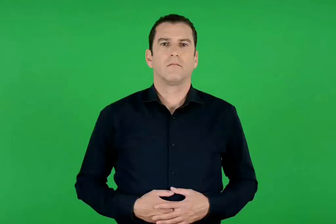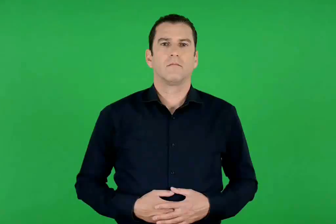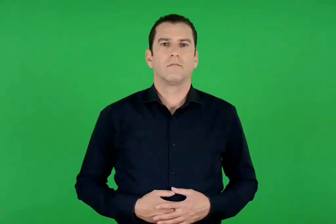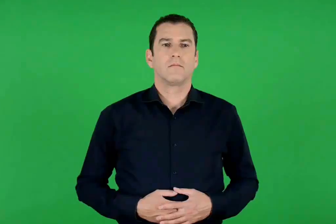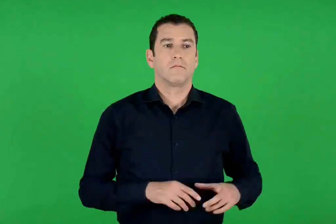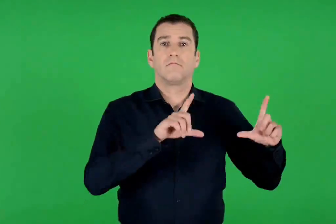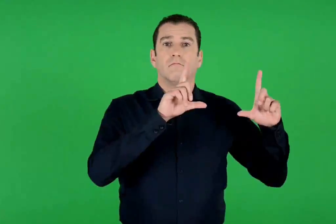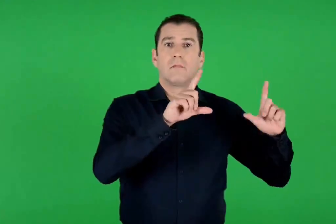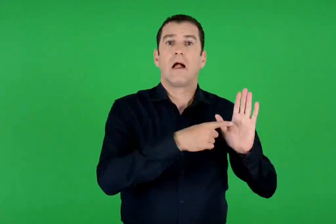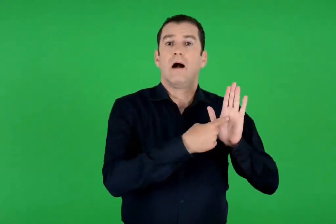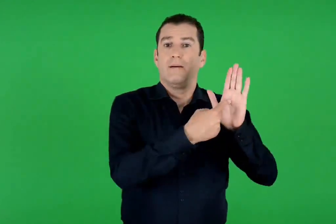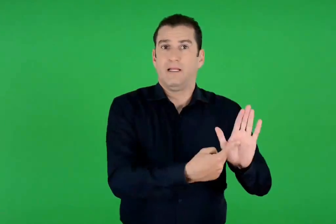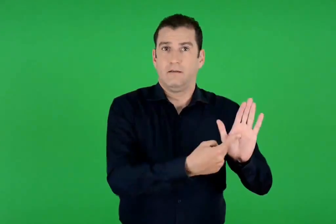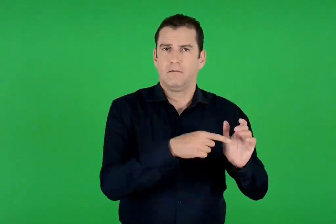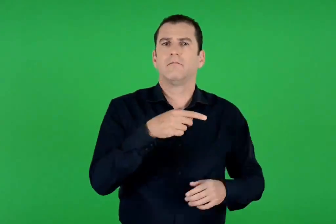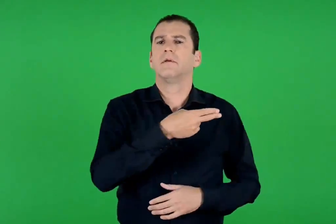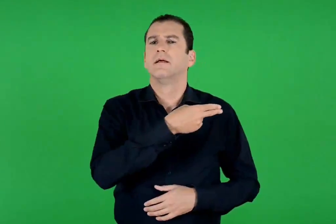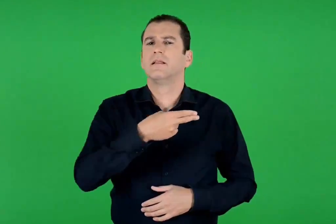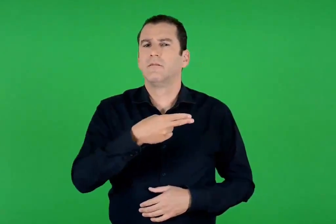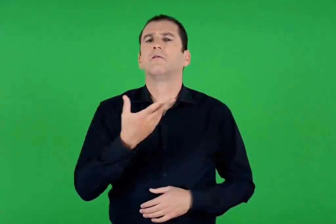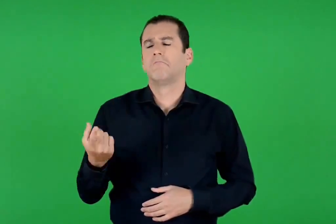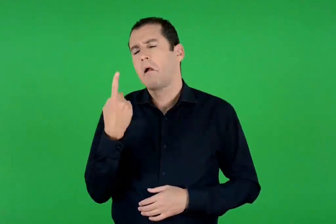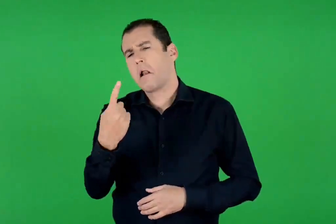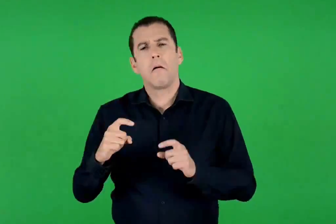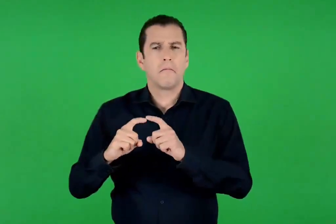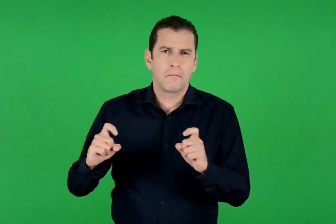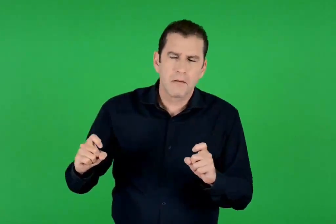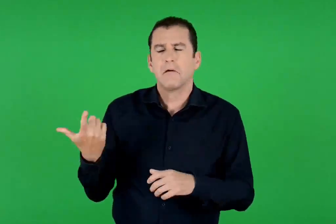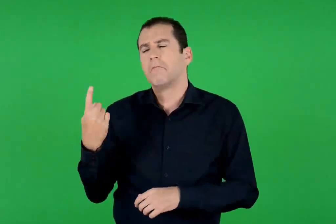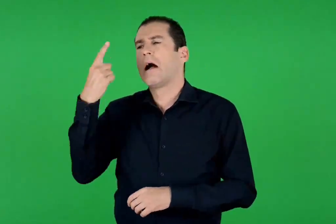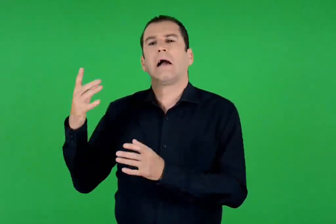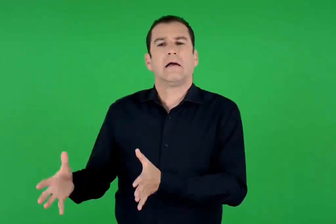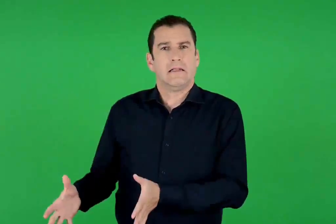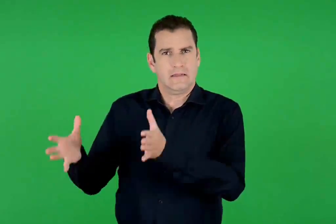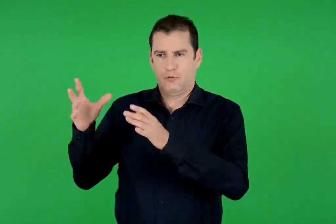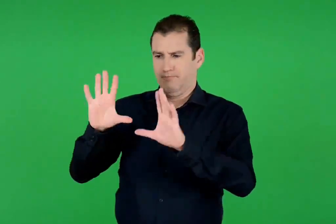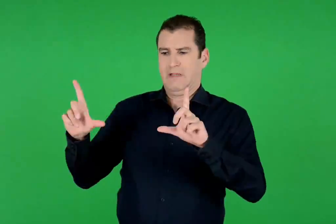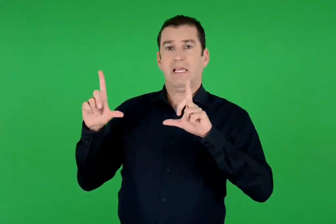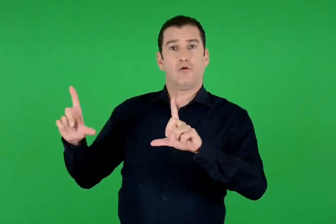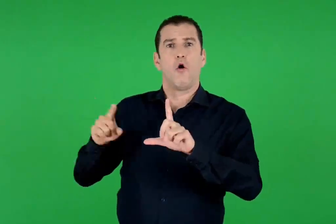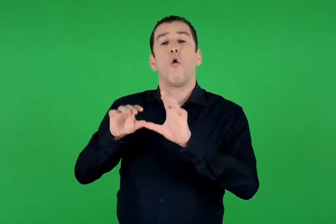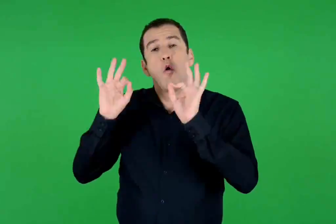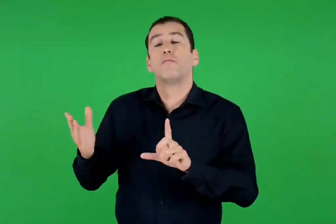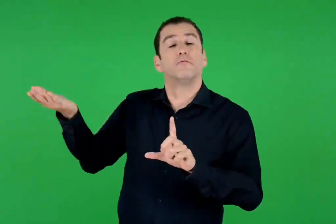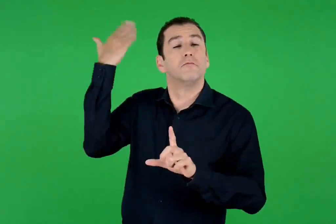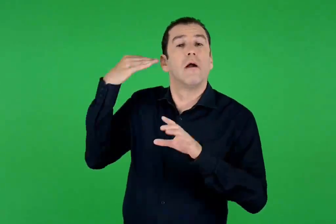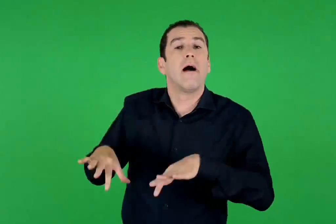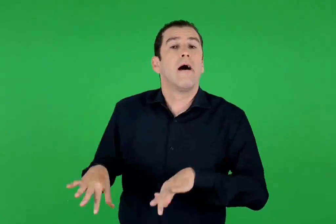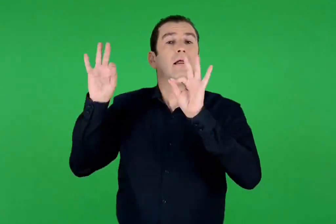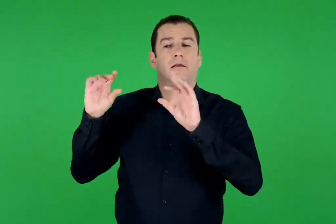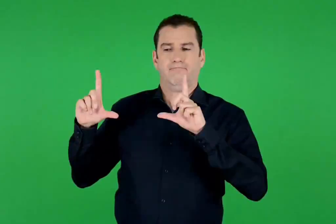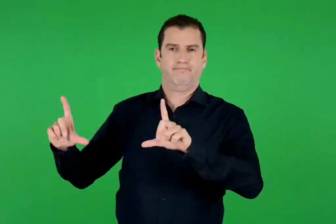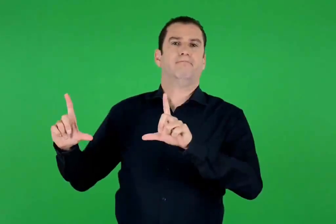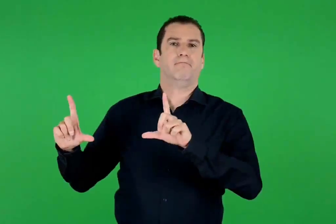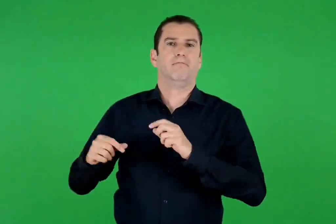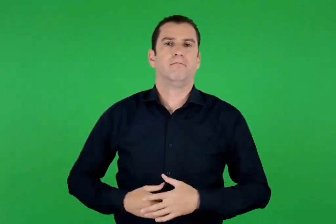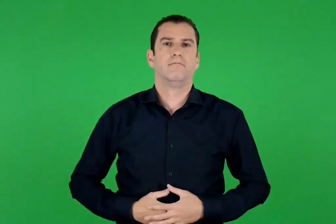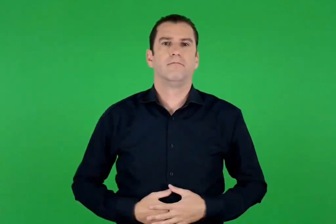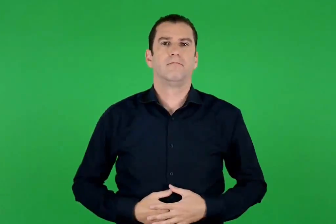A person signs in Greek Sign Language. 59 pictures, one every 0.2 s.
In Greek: αναπαράσταση η εικόνα ενός πράγματος ή ενός κτιρίου , όπως ήταν στην αρχή
